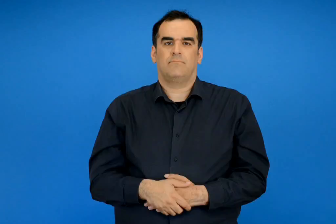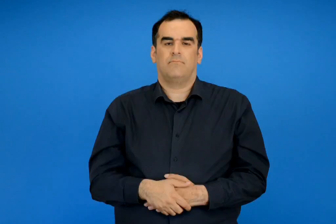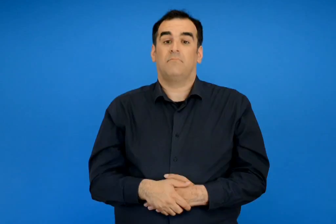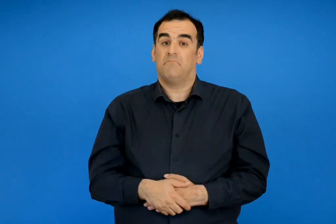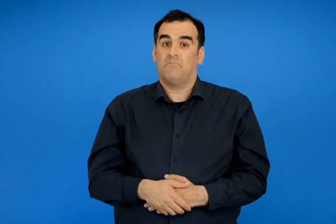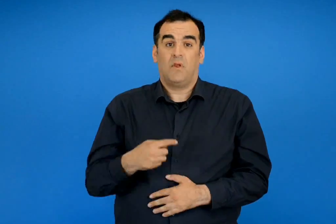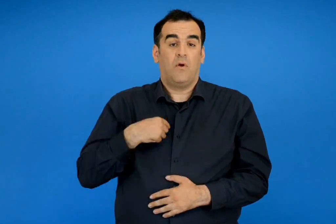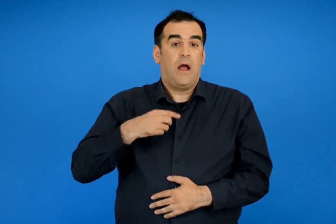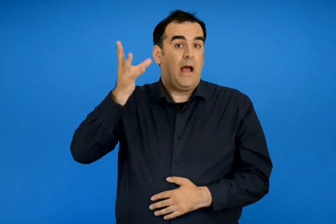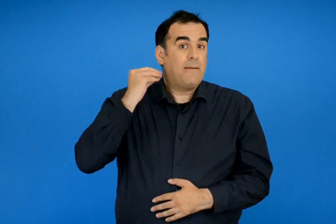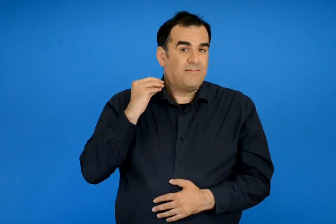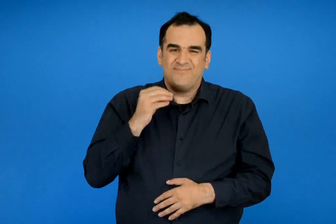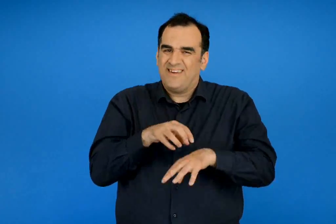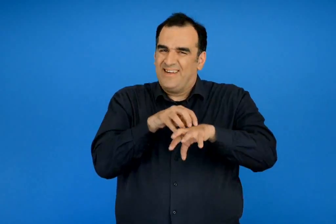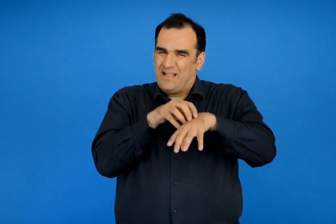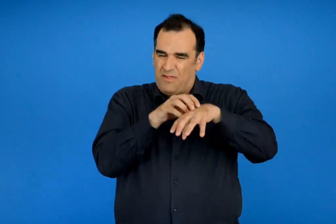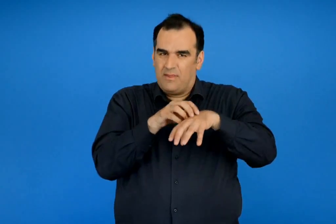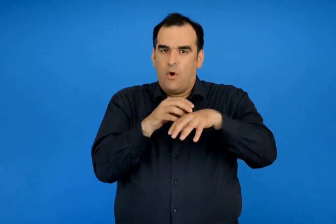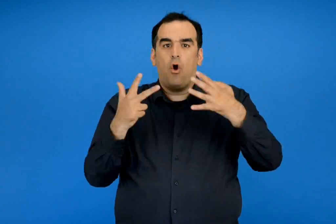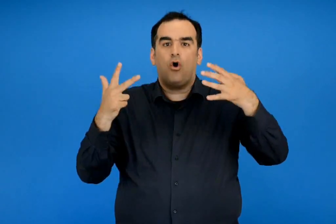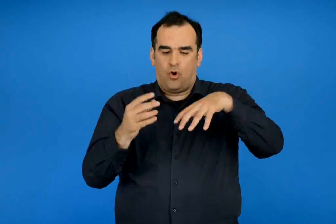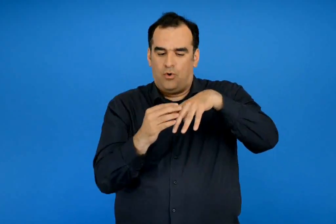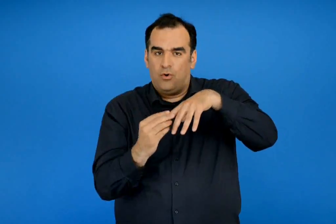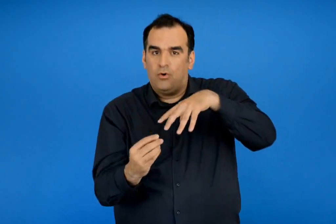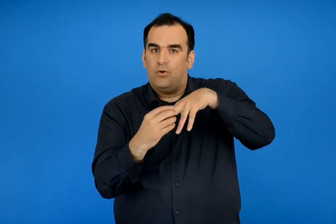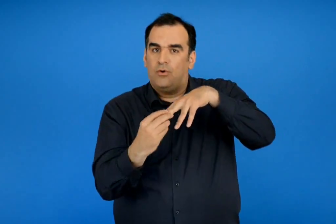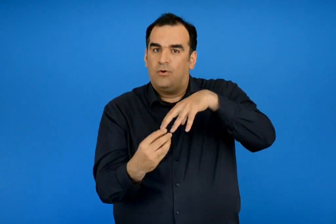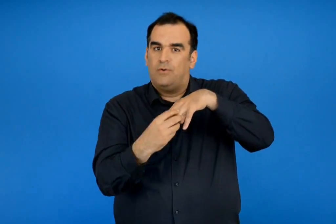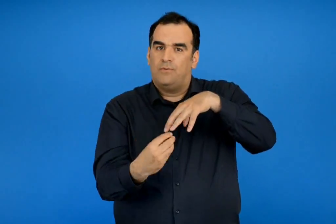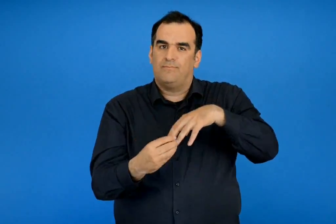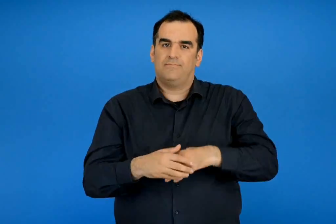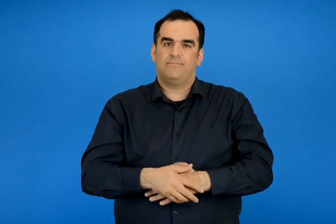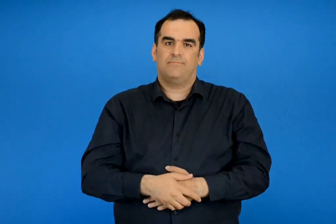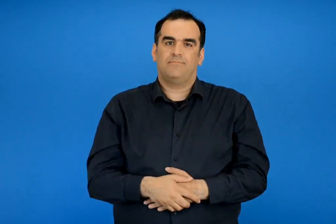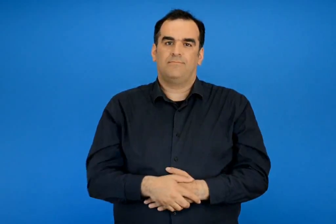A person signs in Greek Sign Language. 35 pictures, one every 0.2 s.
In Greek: εγώ έμαθα ότι το χταπόδι έχει οχτώ ποδιά που λέγονται πλοκάμια
